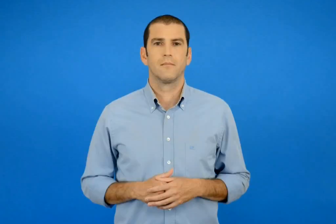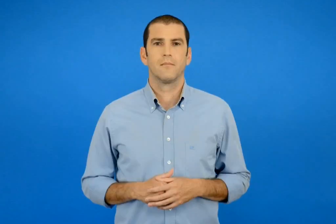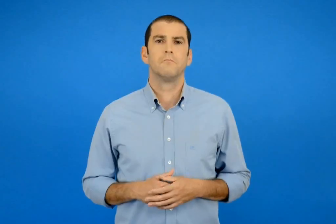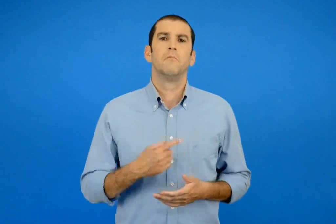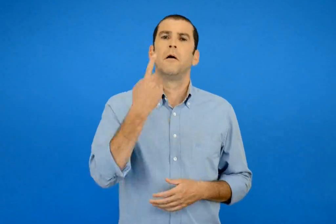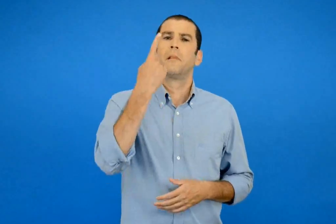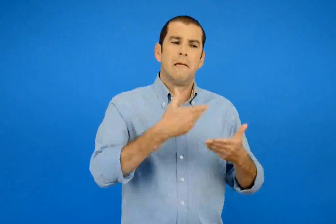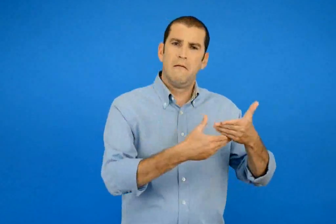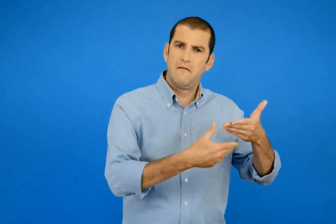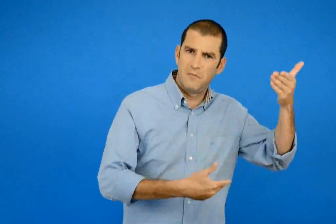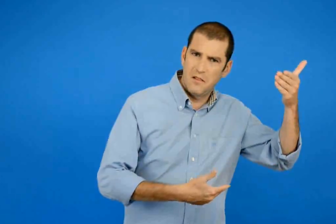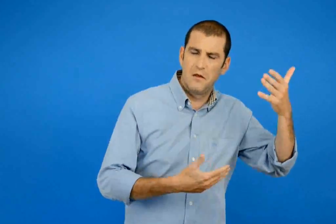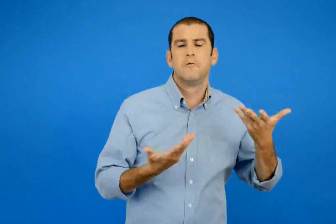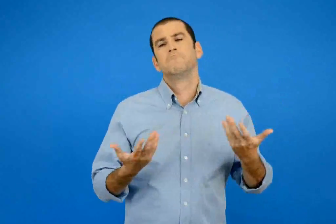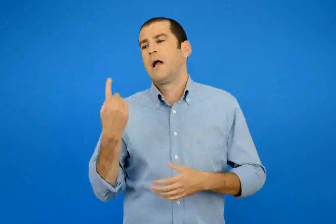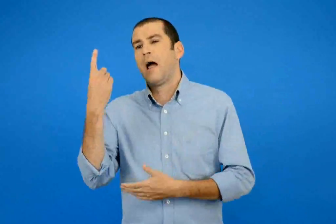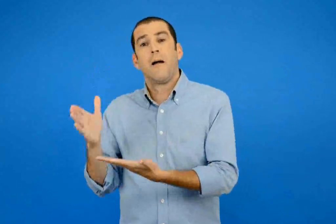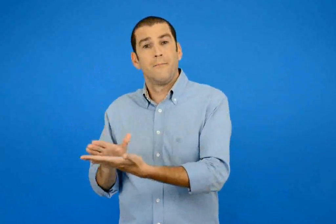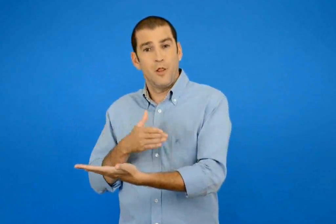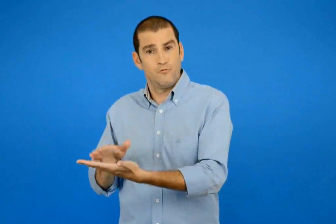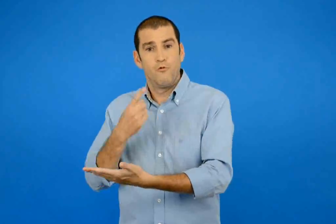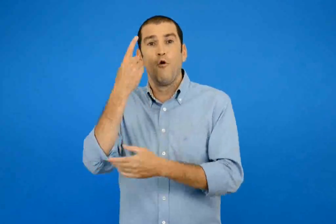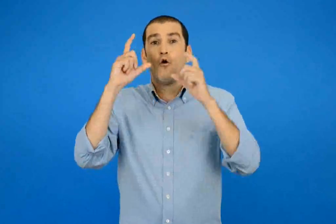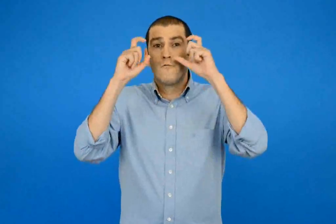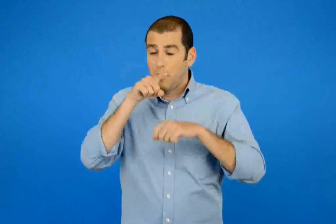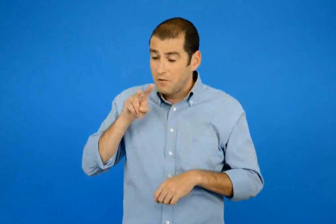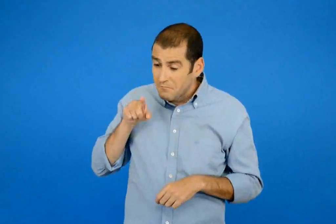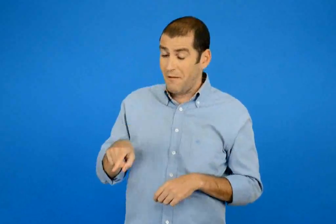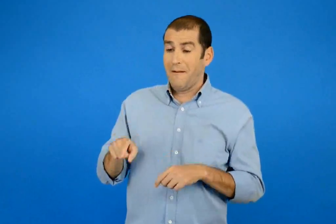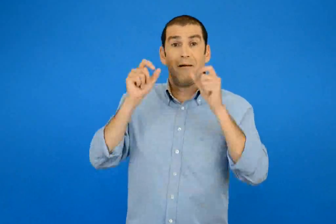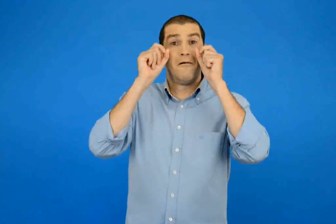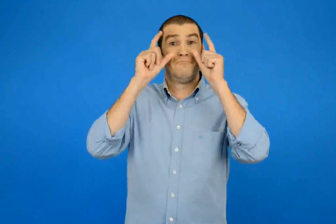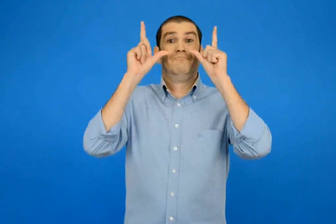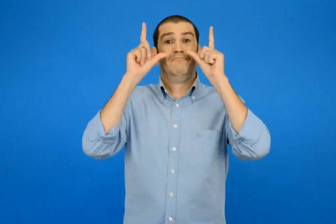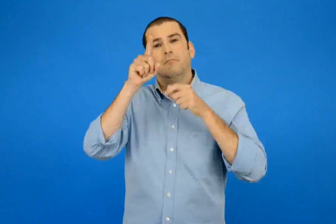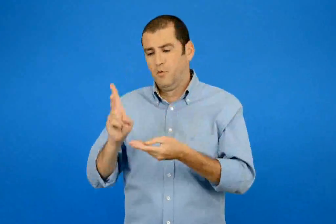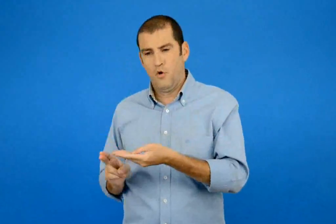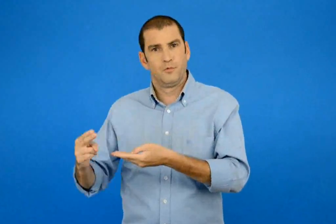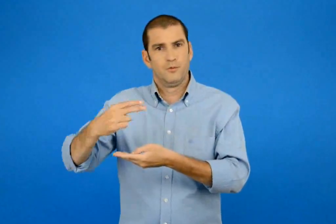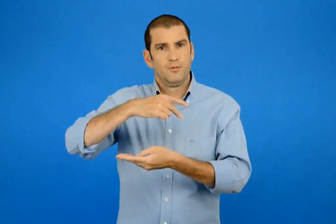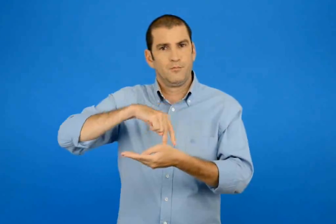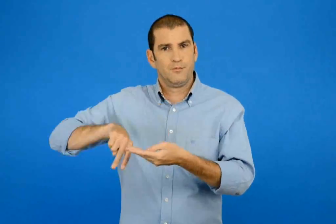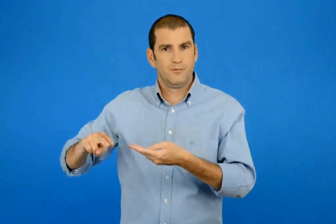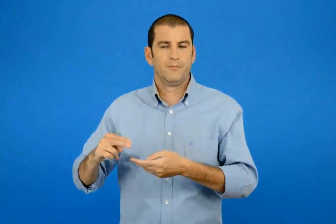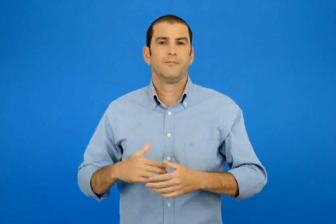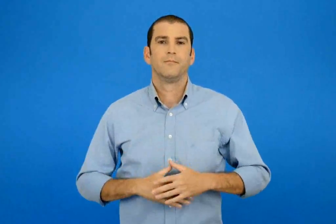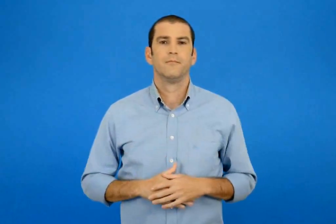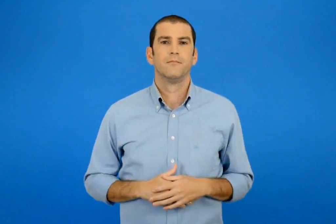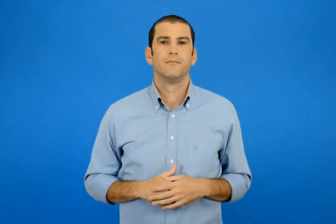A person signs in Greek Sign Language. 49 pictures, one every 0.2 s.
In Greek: κόψε μια φωτογραφία που σου έκανε εντύπωση από μια εφημερίδα η ένα περιοδικό
